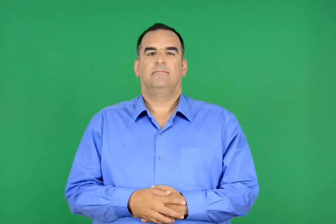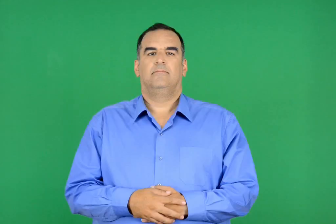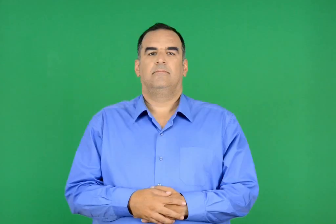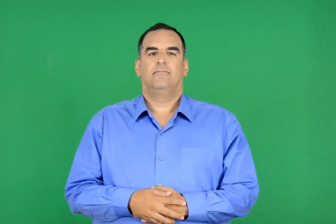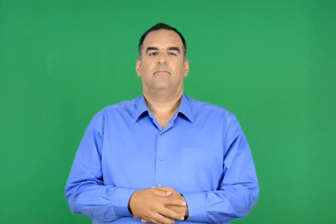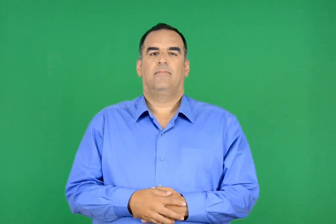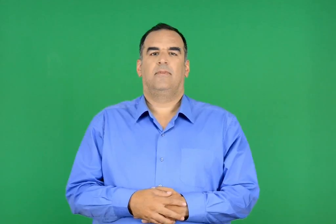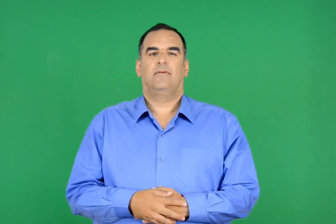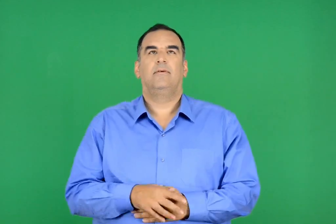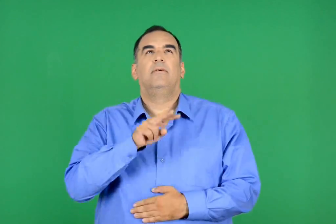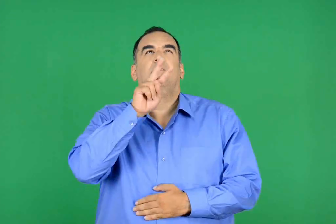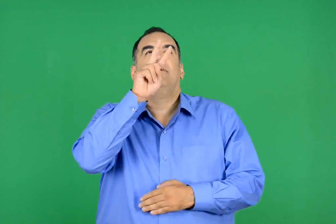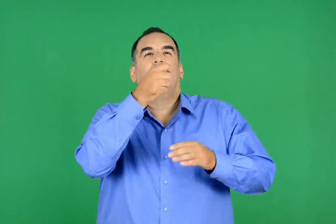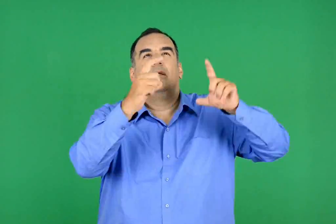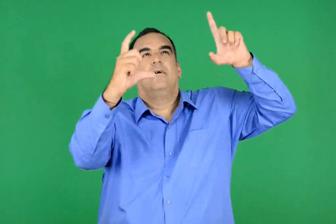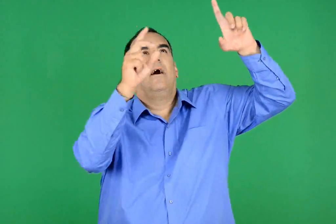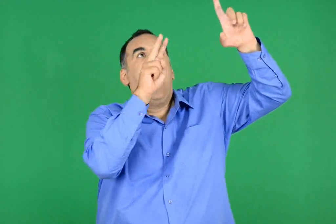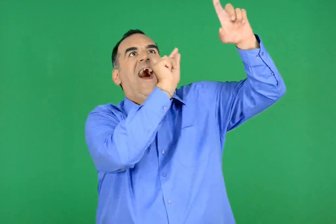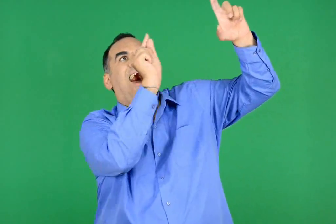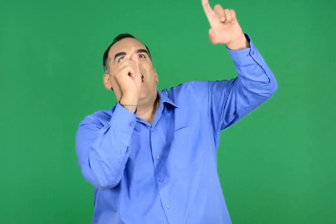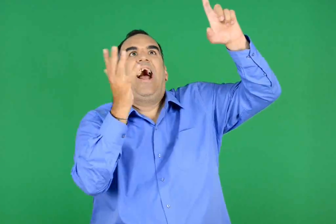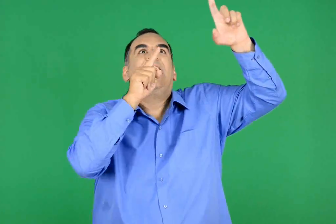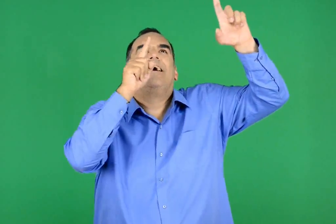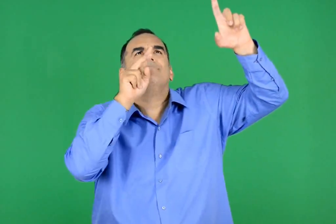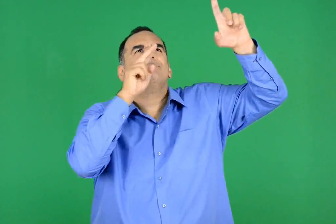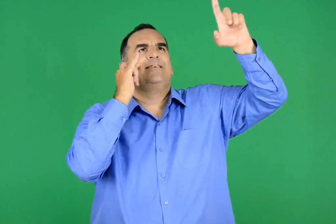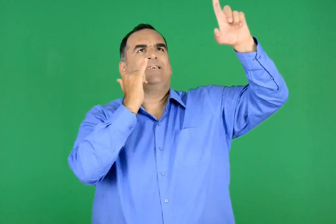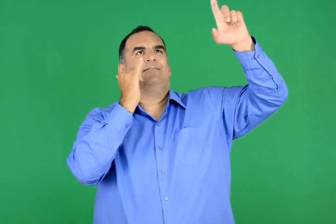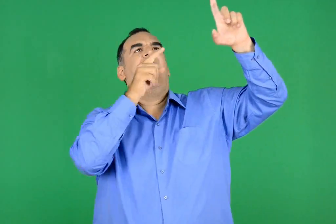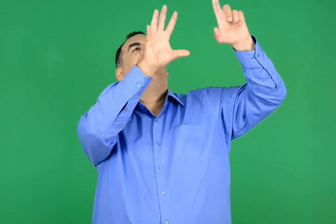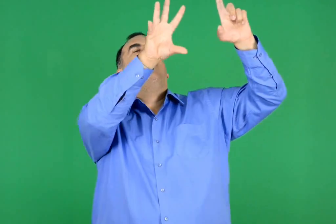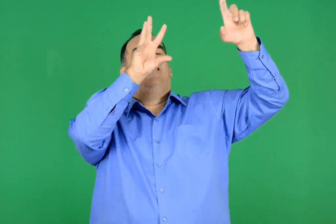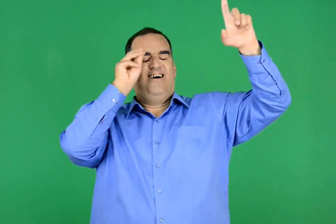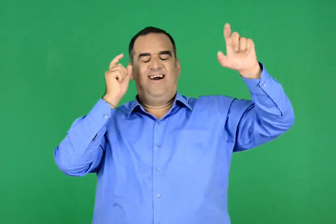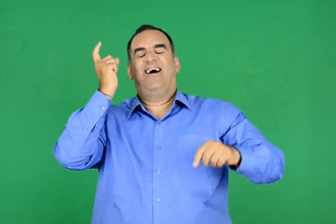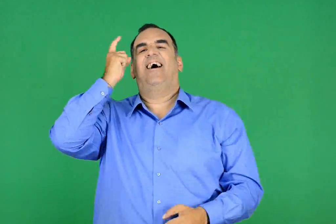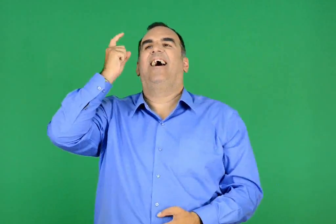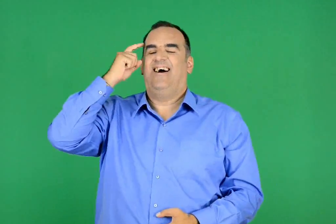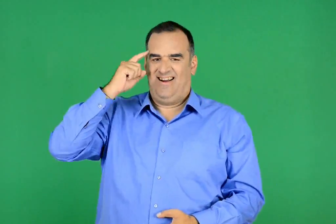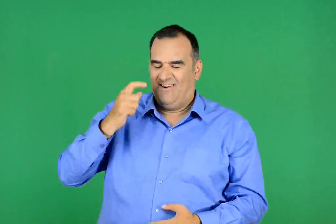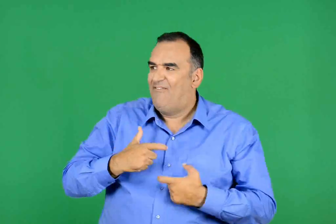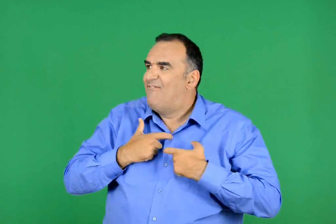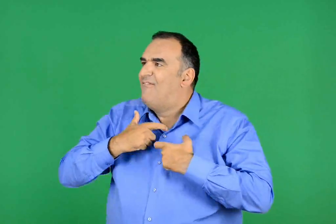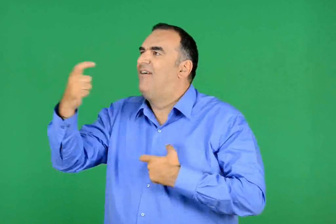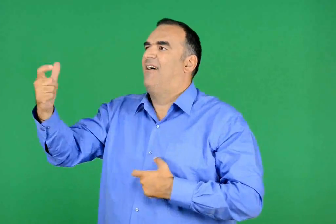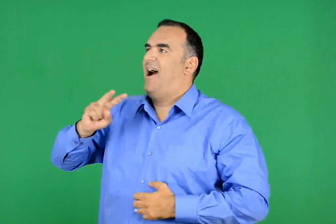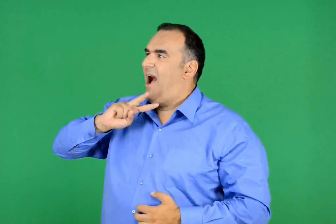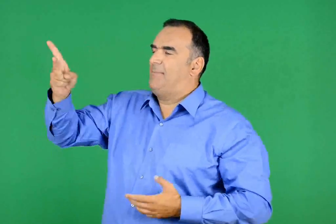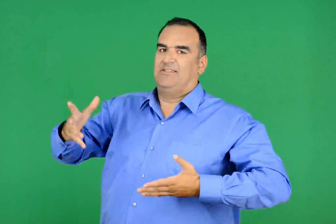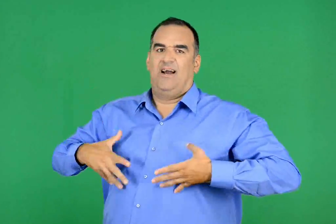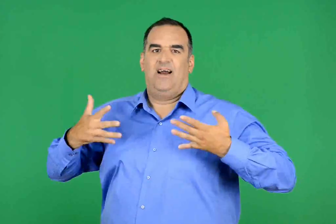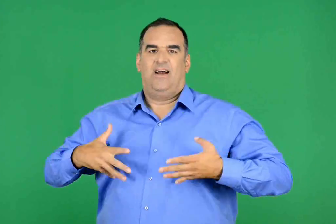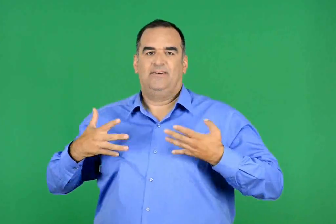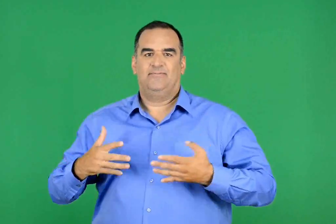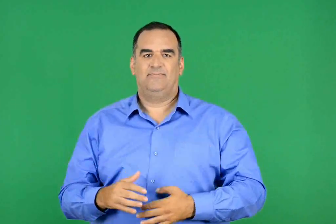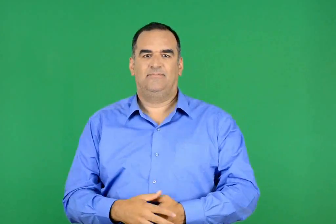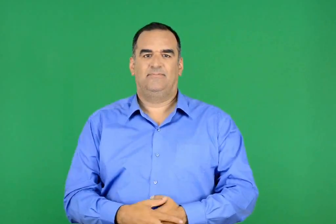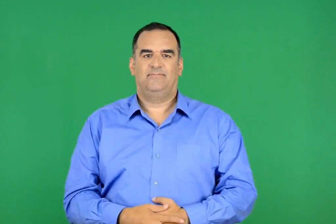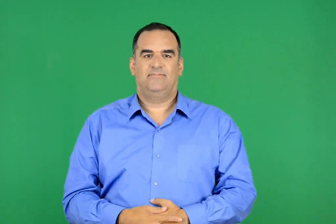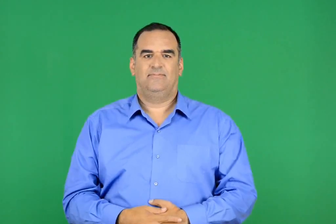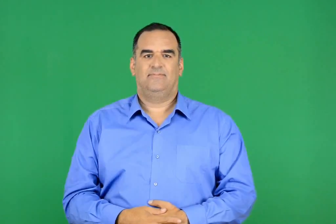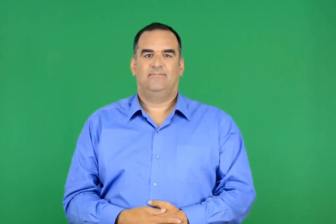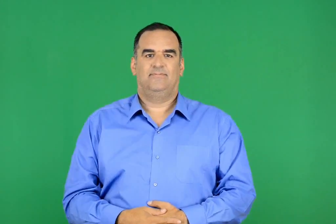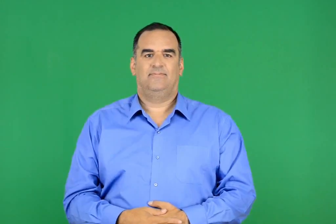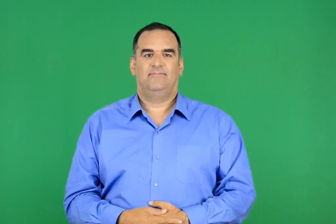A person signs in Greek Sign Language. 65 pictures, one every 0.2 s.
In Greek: κάτι έγραφε κι αυτός σε μια γλώσσα που δεν ήξεραν να τη διαβάσουν. όμως τα παιδιά κατάλαβαν , ένιωσαν το μήνυμά τους και φώναξαν χαρούμενα
